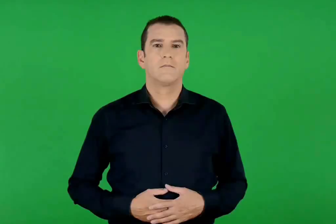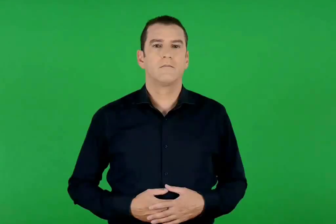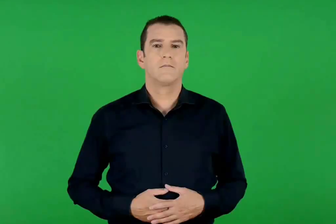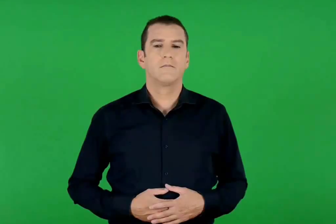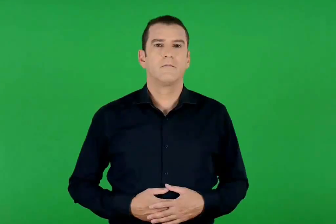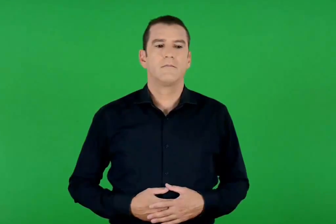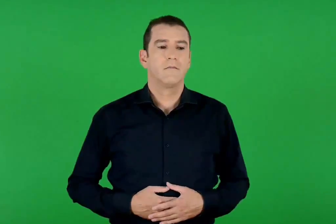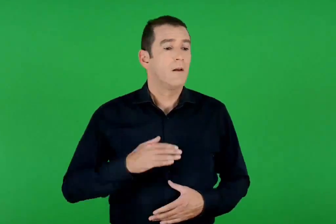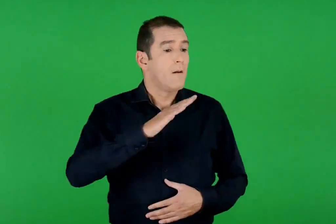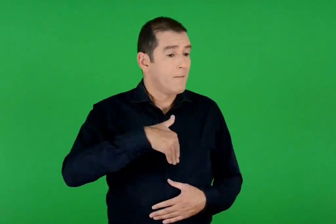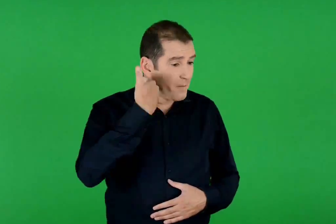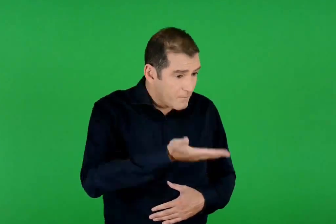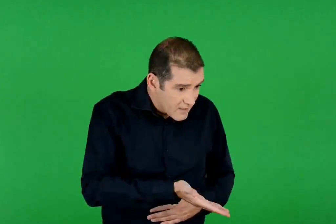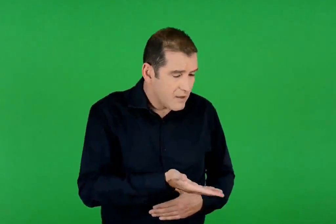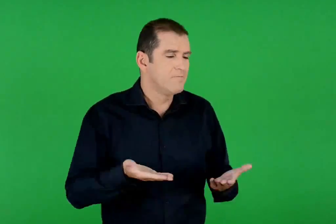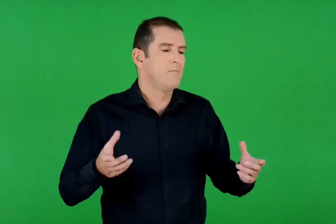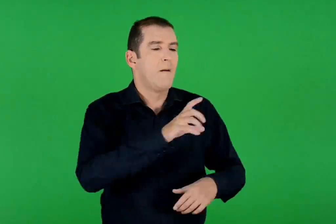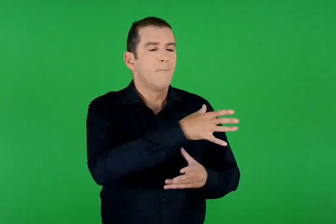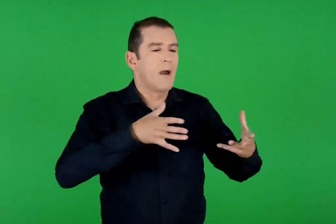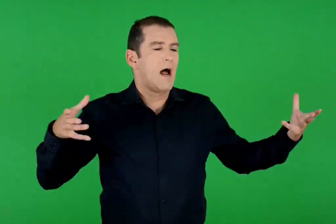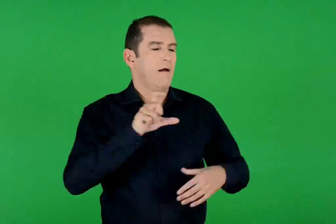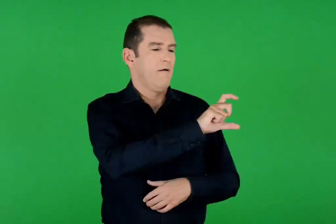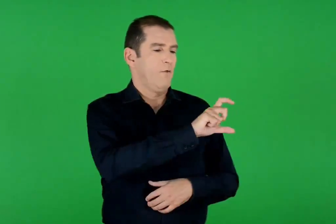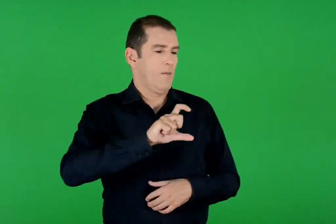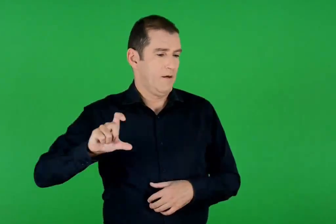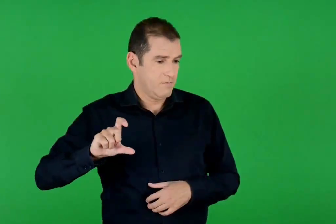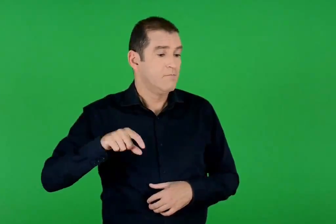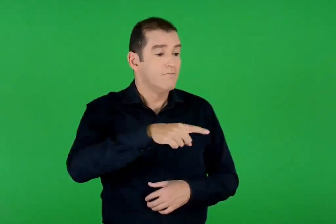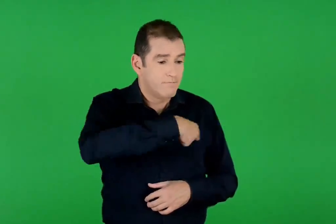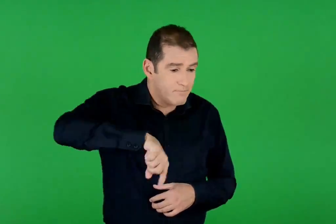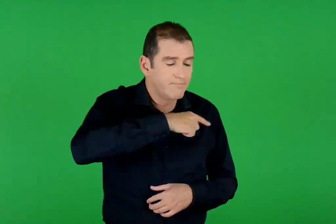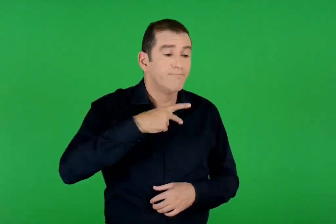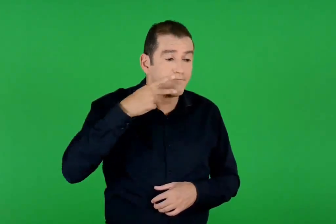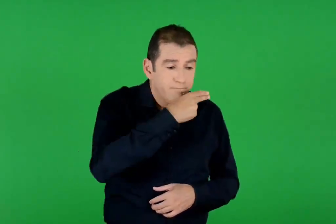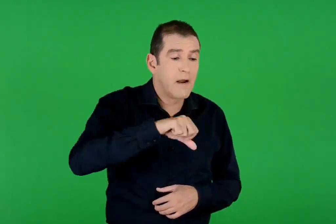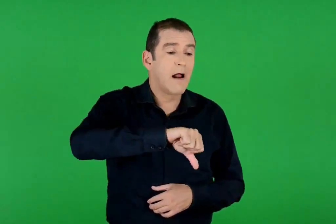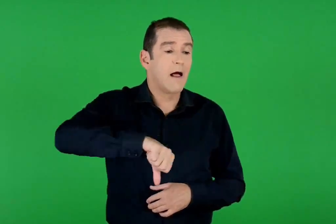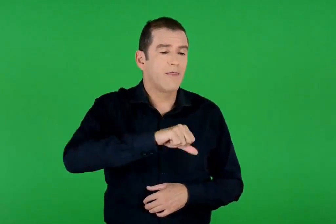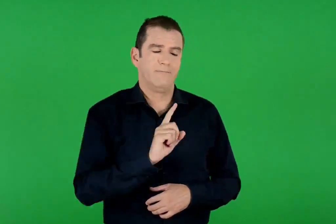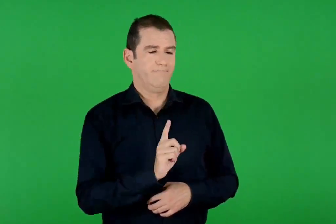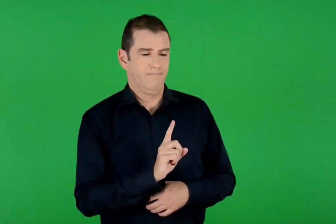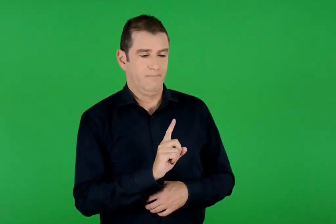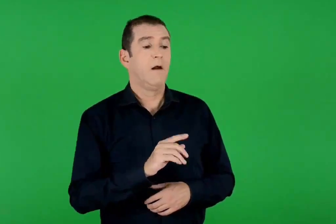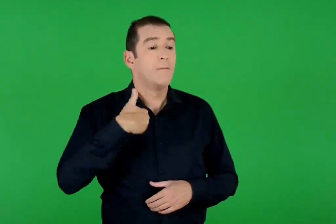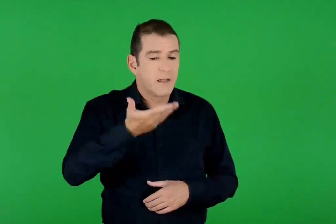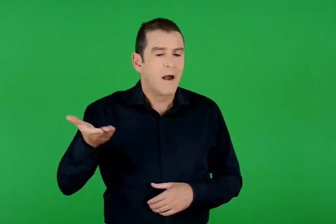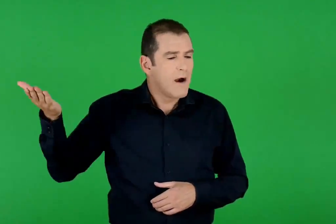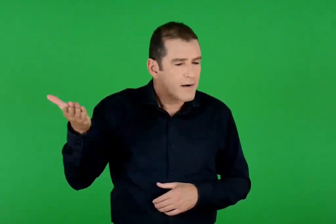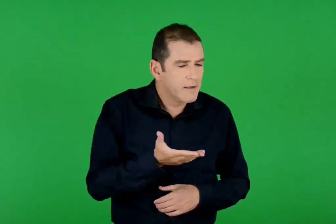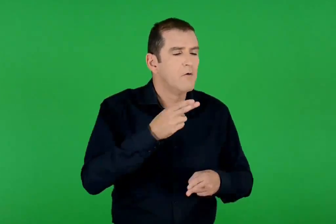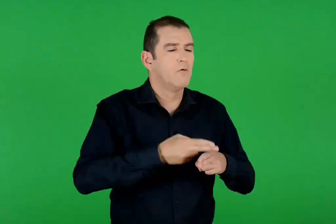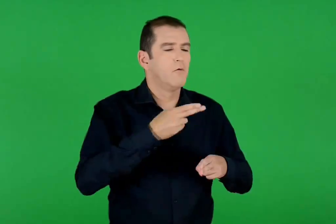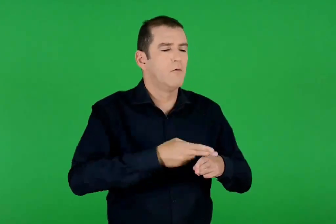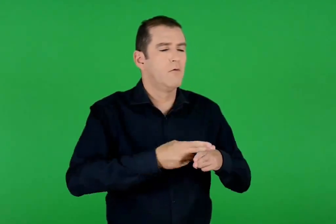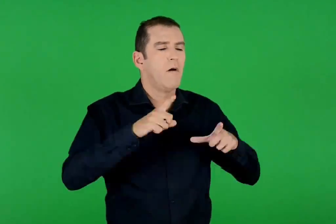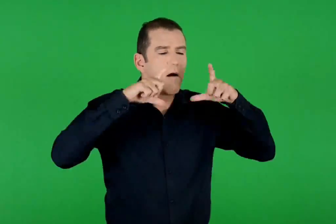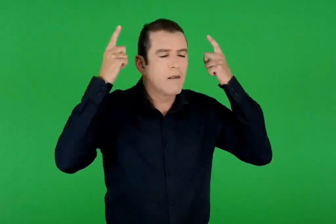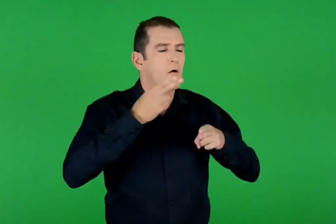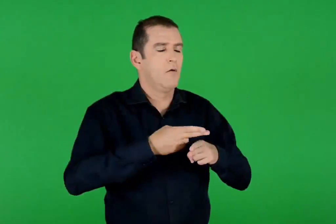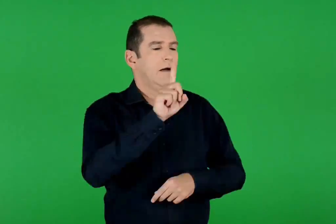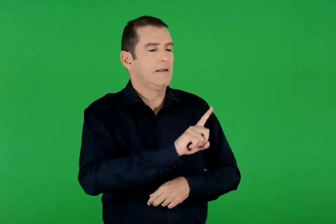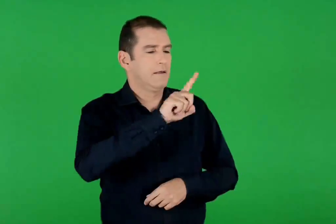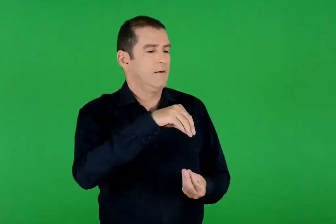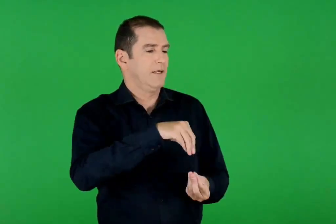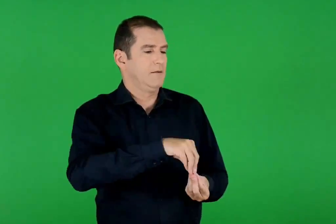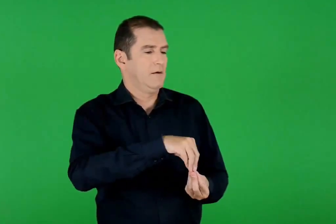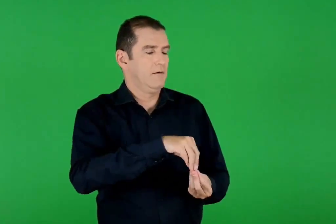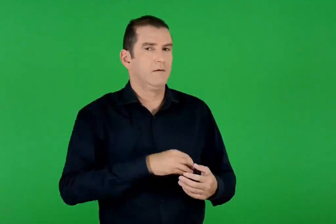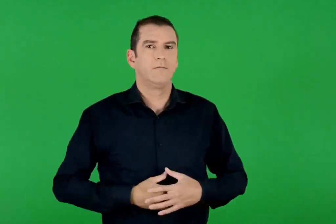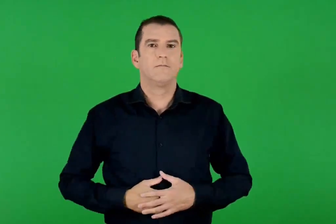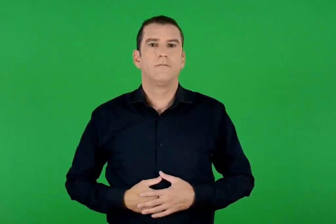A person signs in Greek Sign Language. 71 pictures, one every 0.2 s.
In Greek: μετά φτάνει η μεγάλη εβδομάδα που νηστεύουμε ακόμη κι από το λάδι κι έρχεται πια και η αγία και μεγάλη κυριακή του πάσχα
